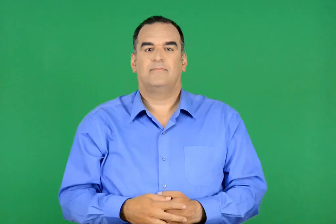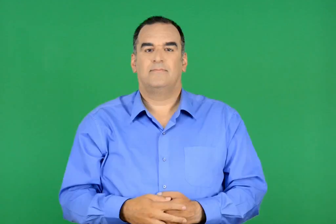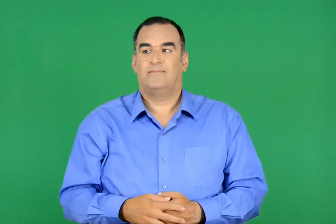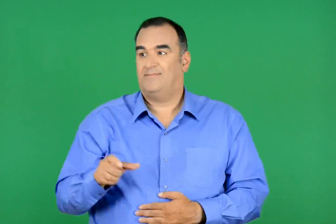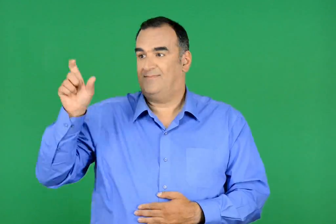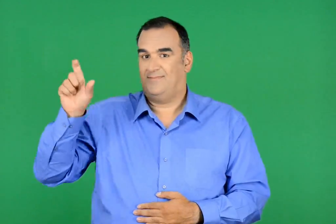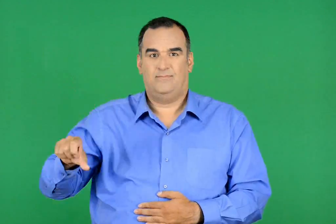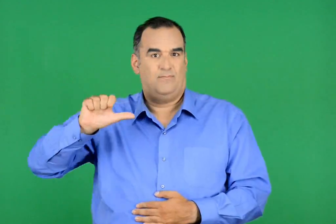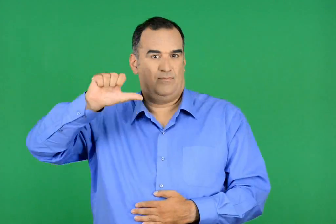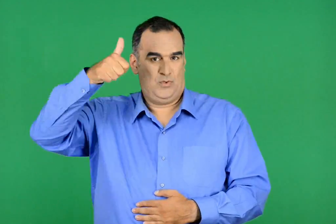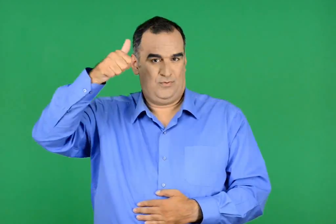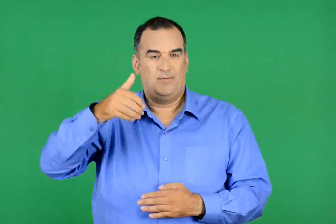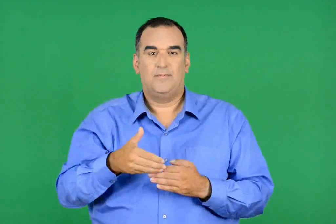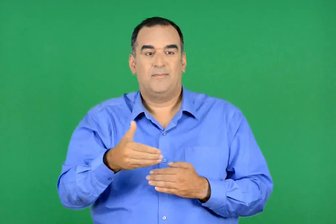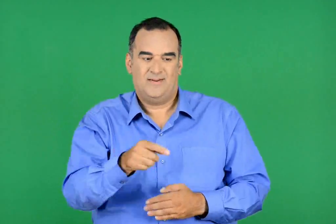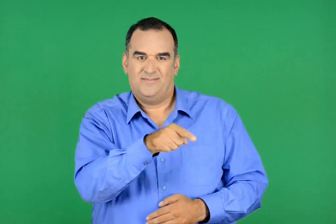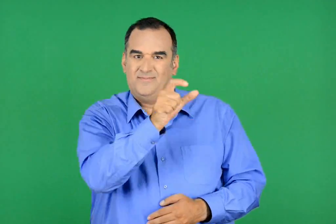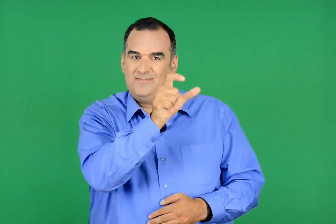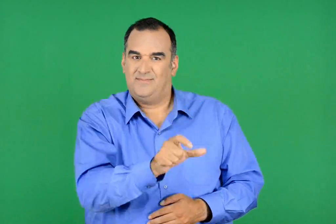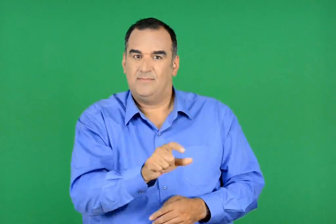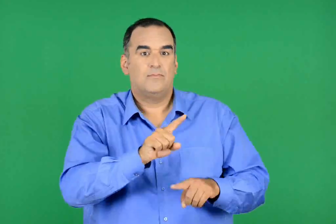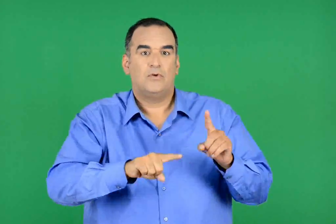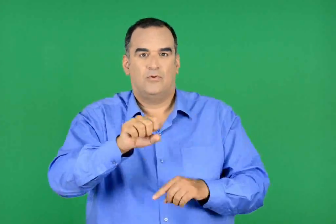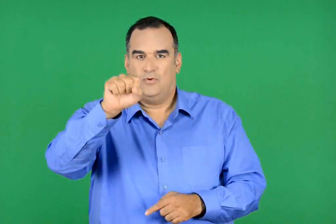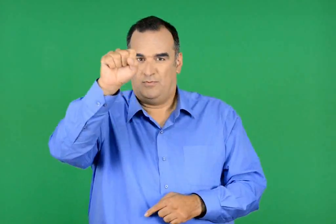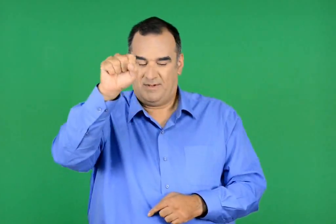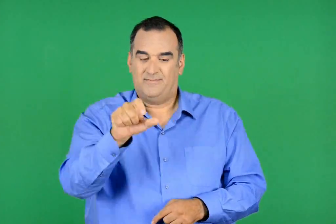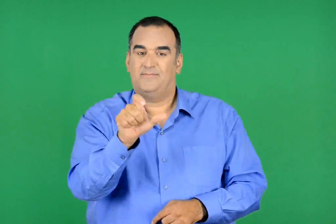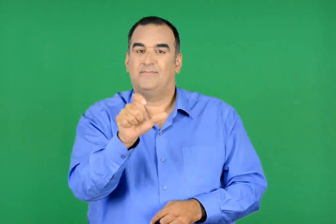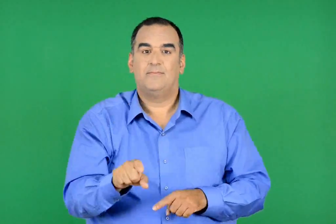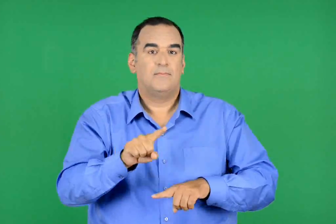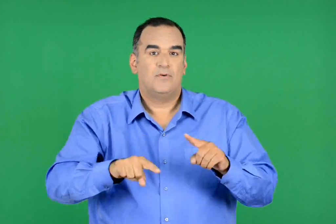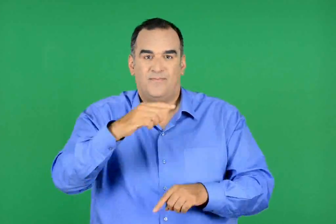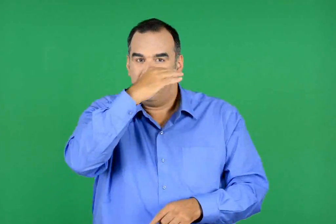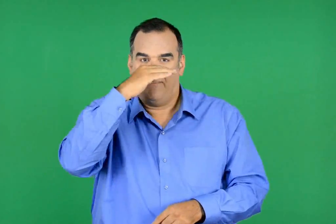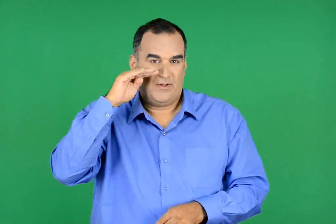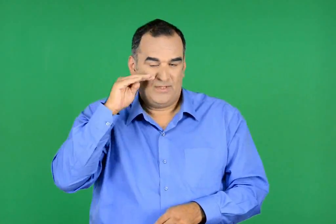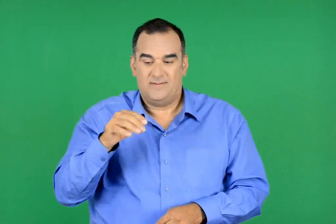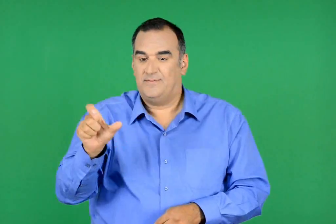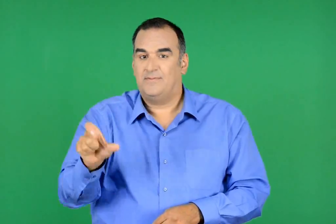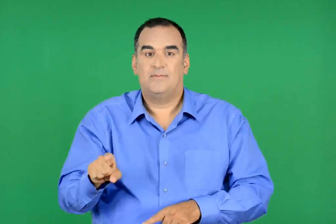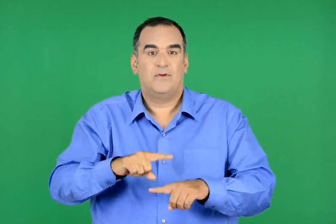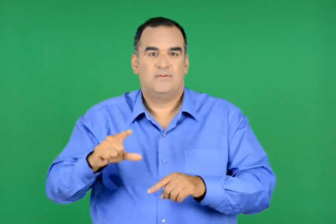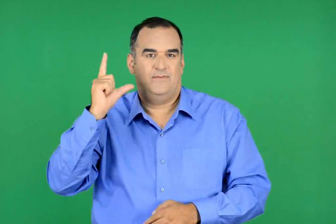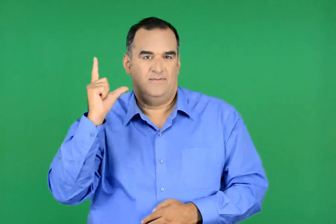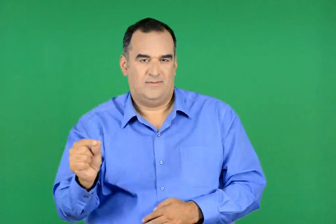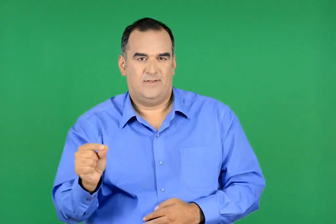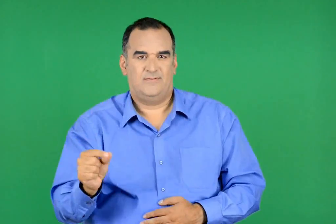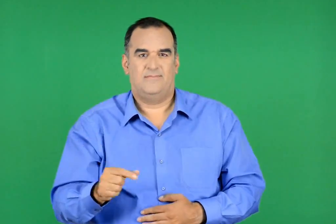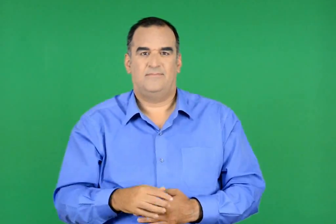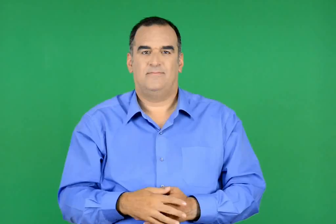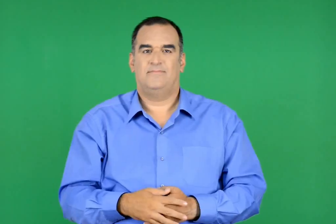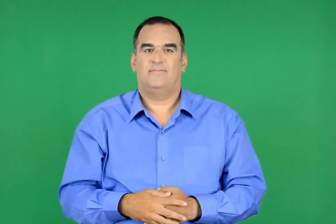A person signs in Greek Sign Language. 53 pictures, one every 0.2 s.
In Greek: είναι αυτός που εμφανίστηκε πριν από όλους τους άλλους το σούπερμαν , το φάντοµαν , το φλάσµαν
